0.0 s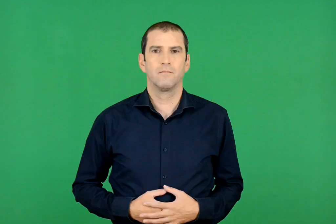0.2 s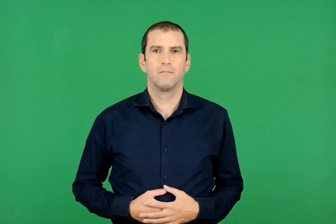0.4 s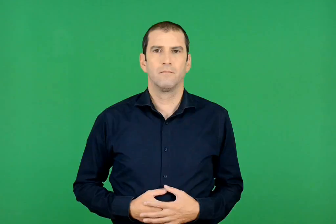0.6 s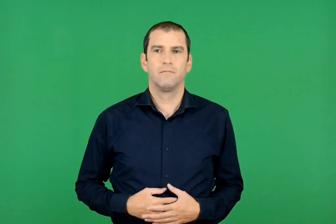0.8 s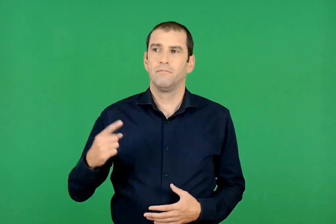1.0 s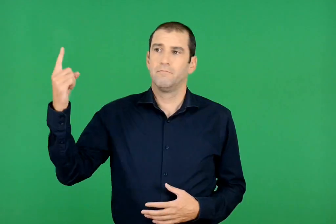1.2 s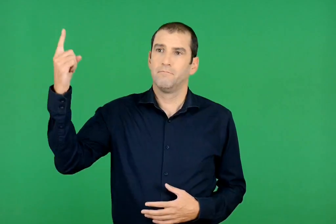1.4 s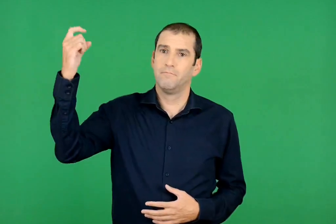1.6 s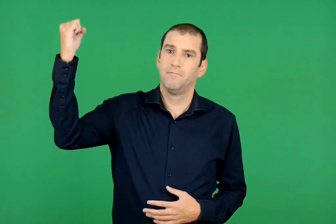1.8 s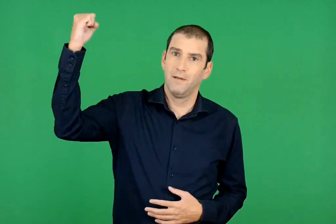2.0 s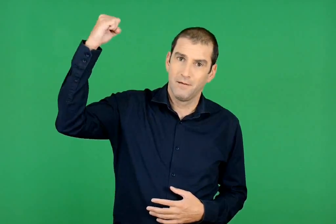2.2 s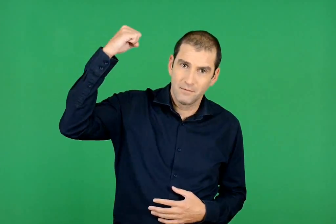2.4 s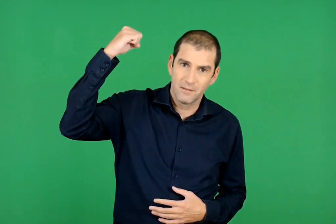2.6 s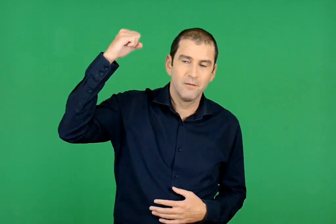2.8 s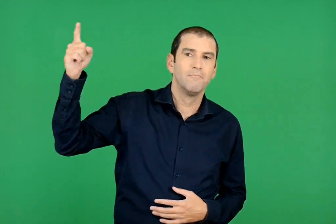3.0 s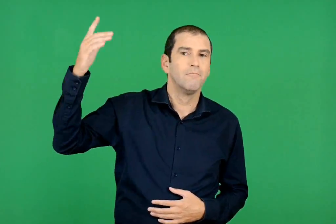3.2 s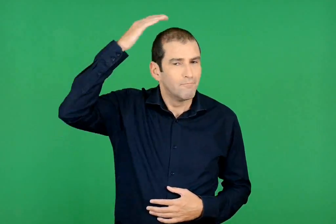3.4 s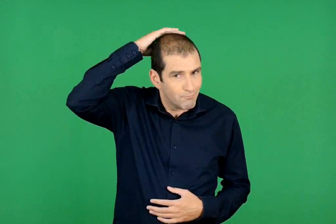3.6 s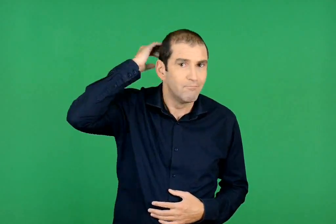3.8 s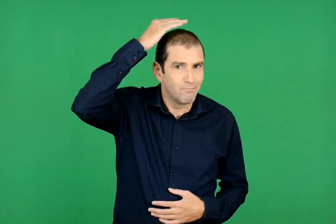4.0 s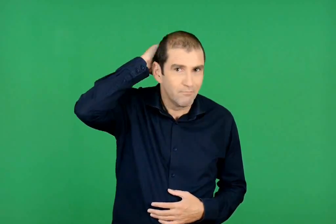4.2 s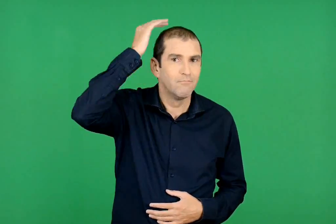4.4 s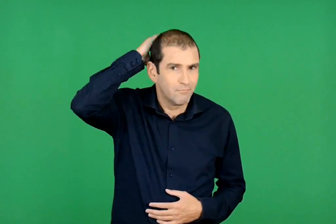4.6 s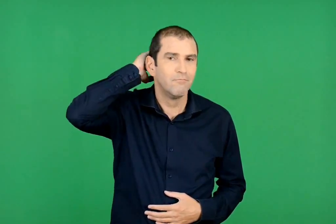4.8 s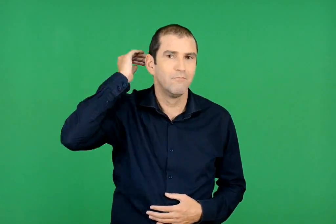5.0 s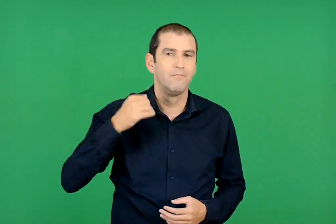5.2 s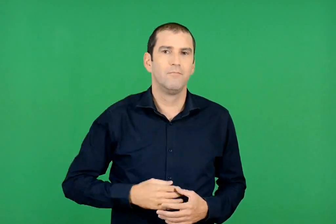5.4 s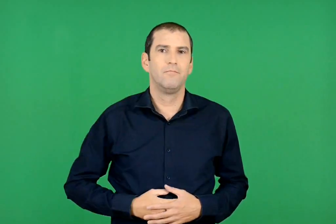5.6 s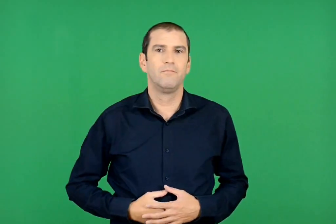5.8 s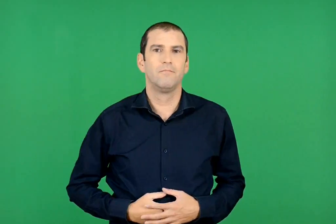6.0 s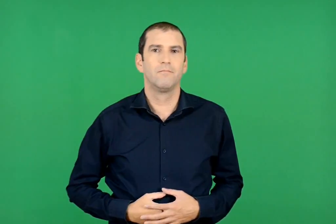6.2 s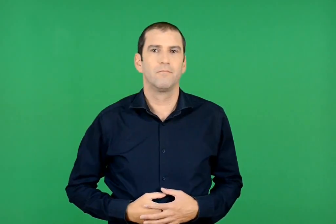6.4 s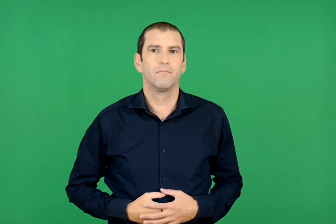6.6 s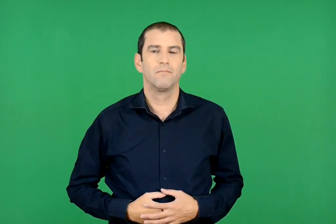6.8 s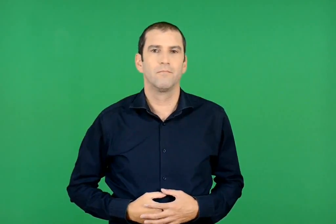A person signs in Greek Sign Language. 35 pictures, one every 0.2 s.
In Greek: έσκυψε πάνω μας και με το ένα του χέρι μάς χάιδευε τα μαλλιά
